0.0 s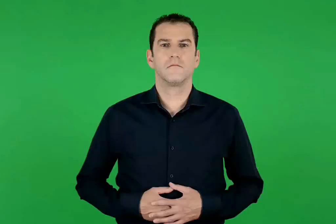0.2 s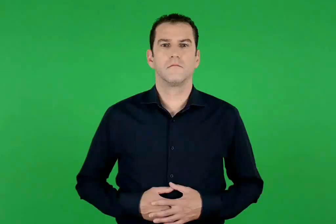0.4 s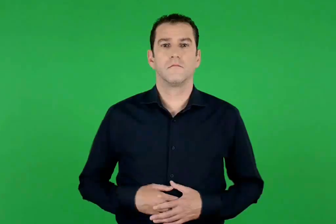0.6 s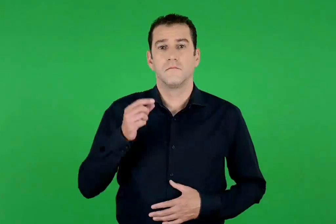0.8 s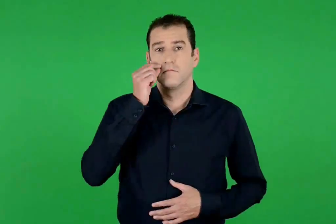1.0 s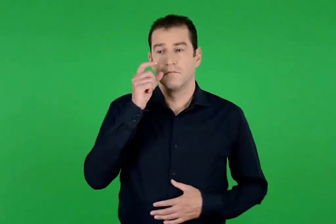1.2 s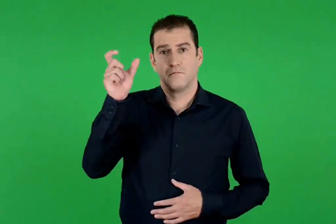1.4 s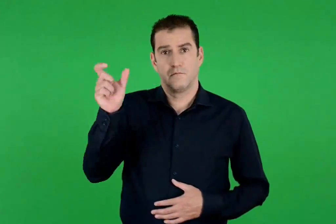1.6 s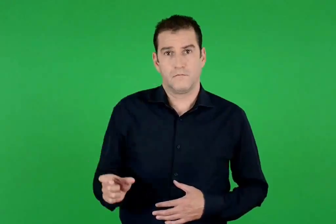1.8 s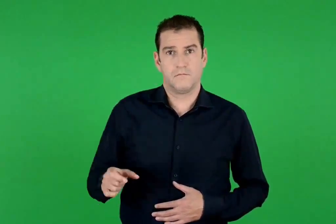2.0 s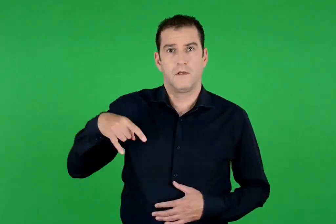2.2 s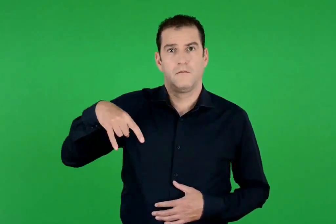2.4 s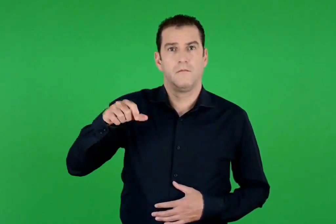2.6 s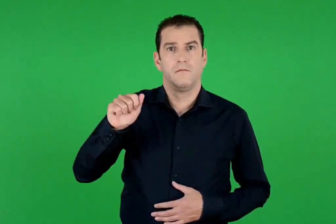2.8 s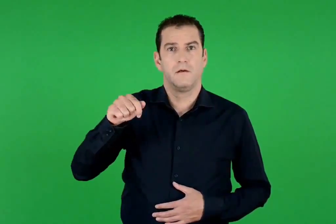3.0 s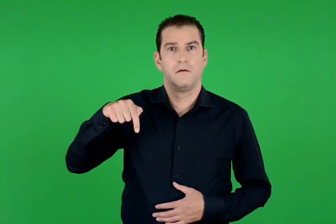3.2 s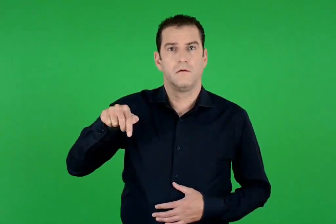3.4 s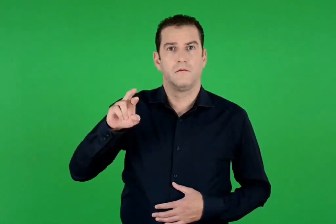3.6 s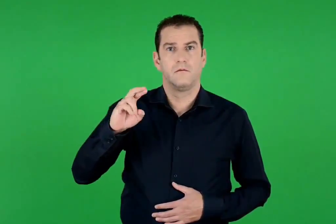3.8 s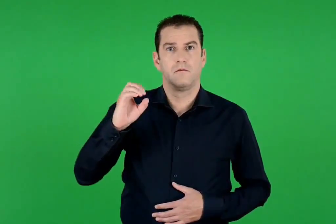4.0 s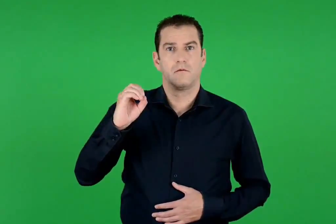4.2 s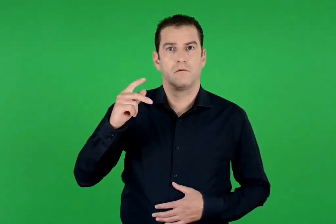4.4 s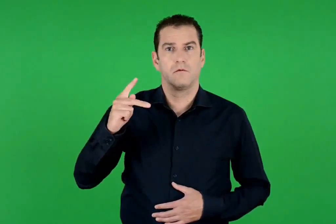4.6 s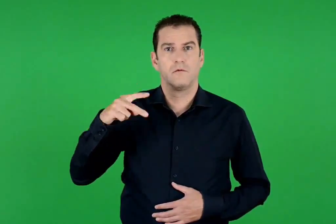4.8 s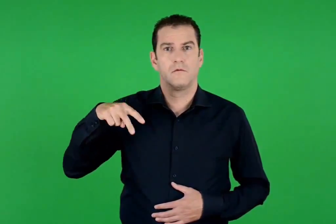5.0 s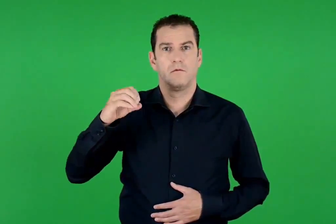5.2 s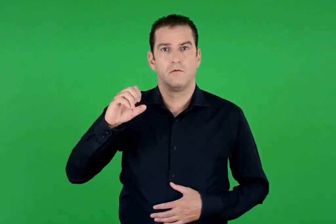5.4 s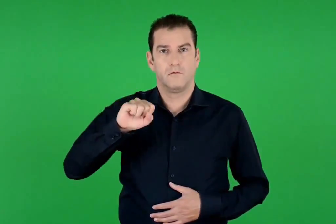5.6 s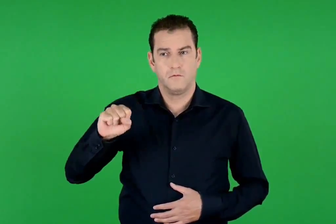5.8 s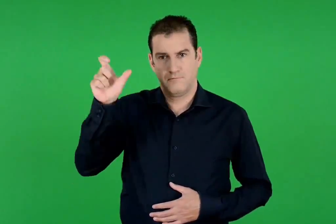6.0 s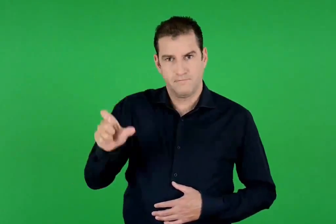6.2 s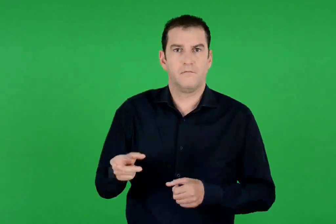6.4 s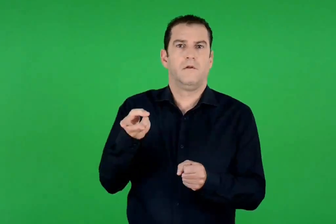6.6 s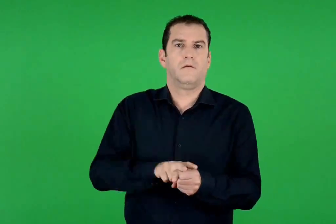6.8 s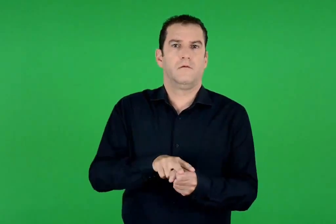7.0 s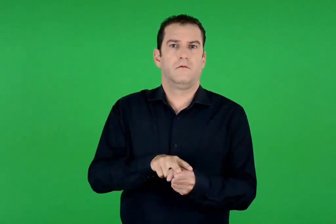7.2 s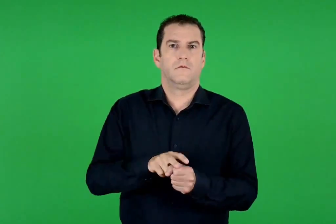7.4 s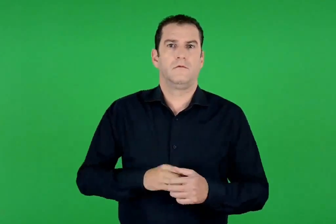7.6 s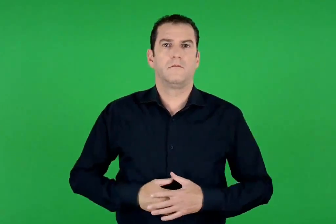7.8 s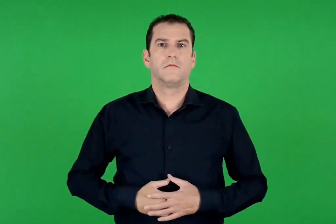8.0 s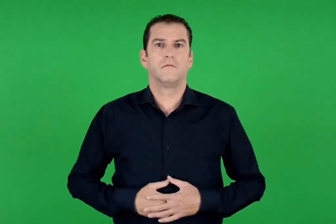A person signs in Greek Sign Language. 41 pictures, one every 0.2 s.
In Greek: ο θάνατος του πάτροκλου
